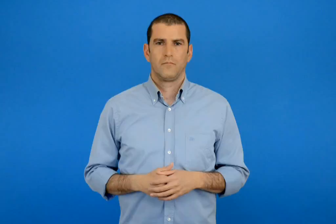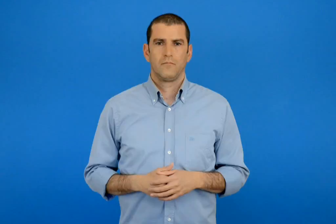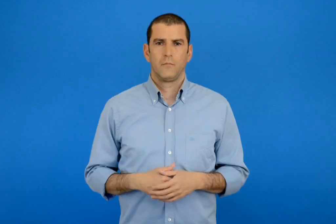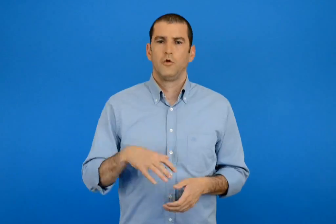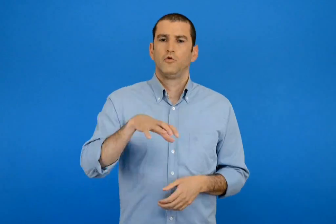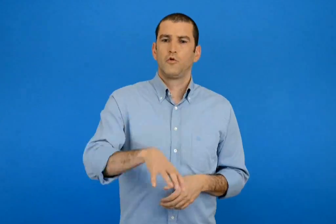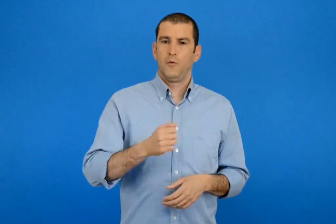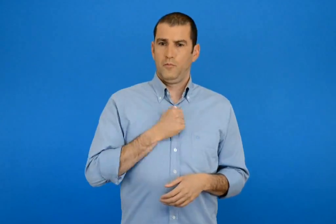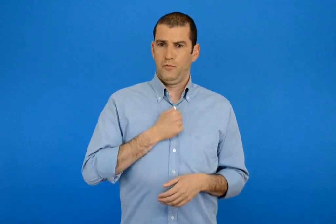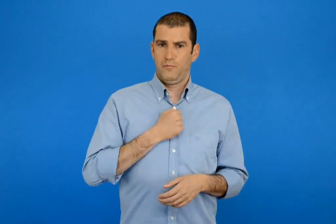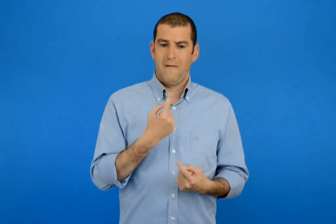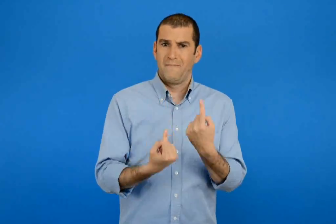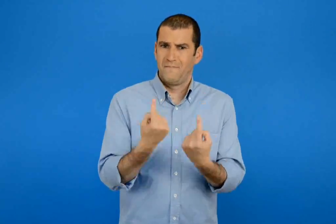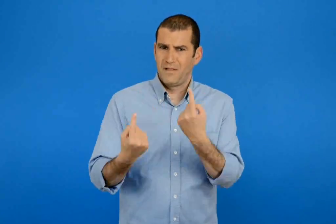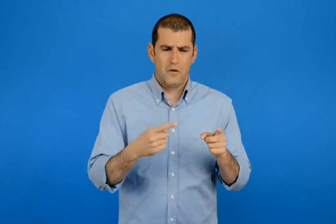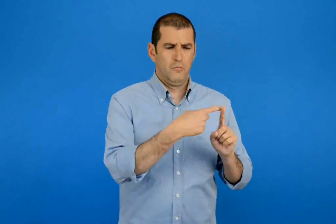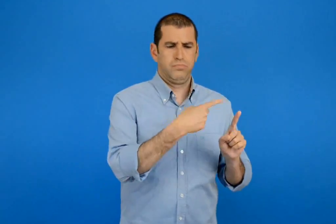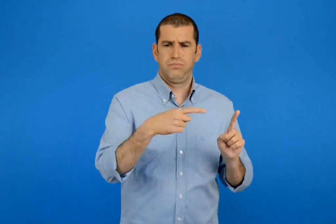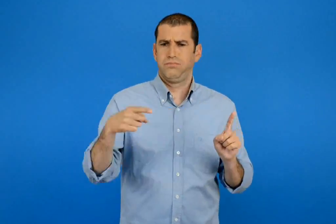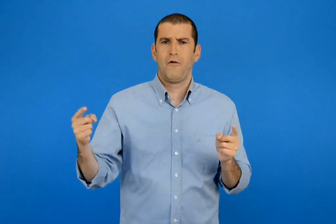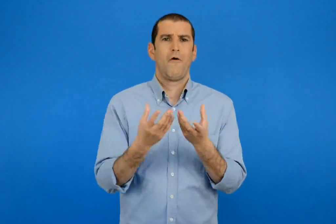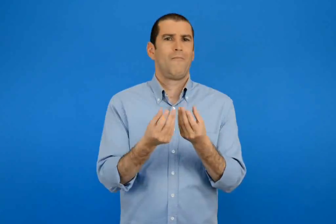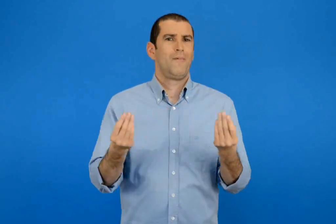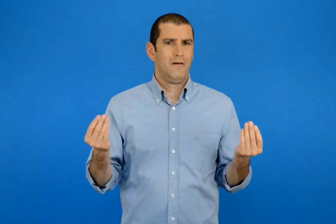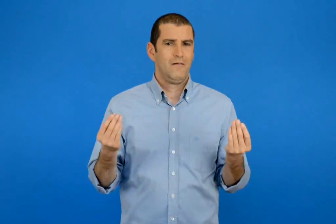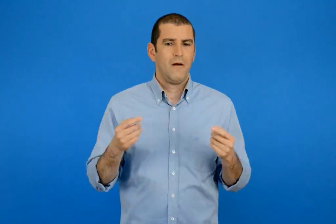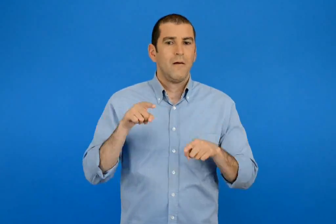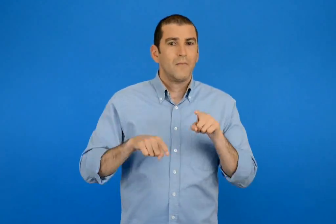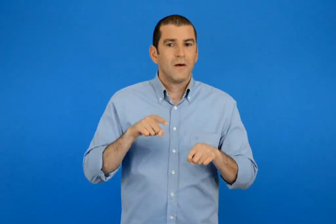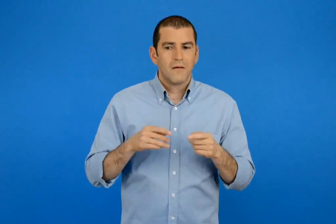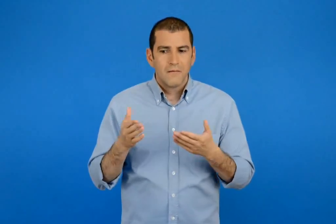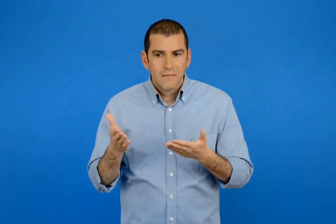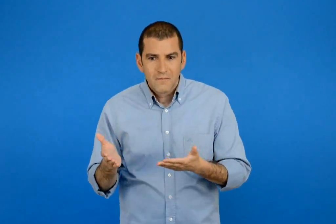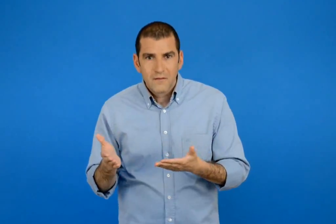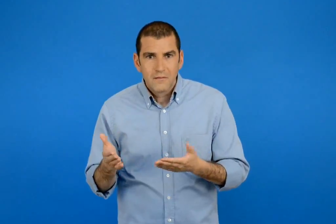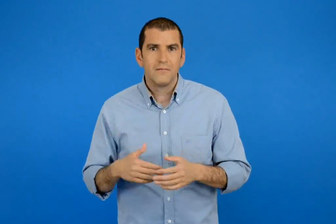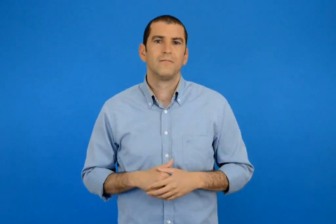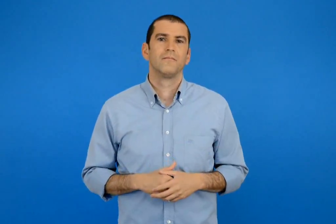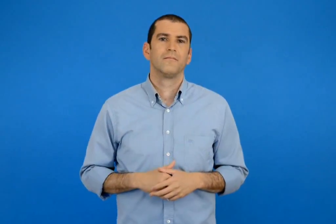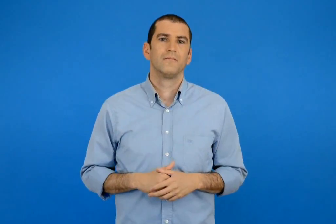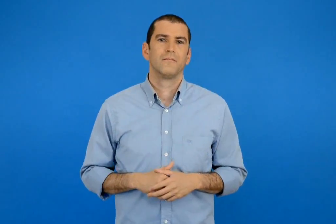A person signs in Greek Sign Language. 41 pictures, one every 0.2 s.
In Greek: στον τόπο μου ζουν πολλά και διαφορετικά φυτά μερικά από αυτά είναι
